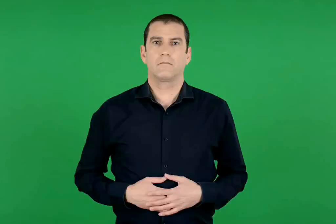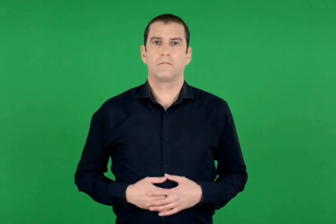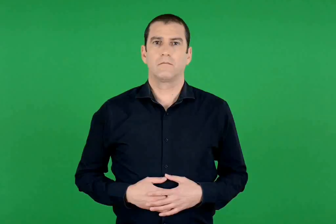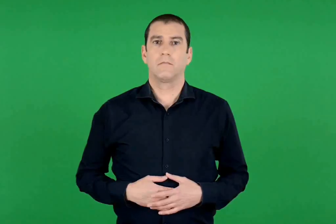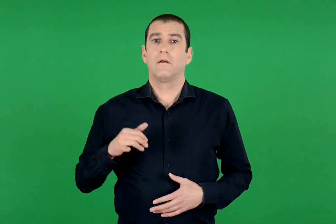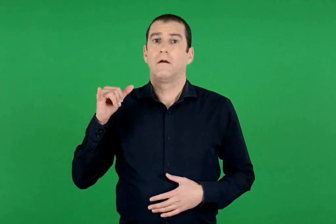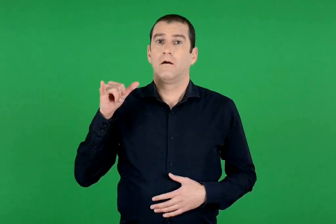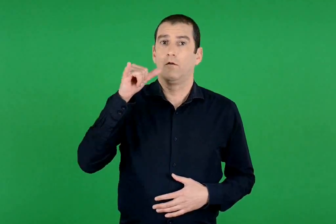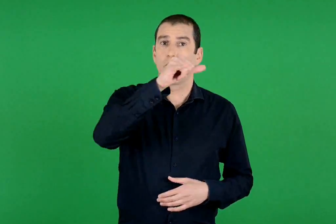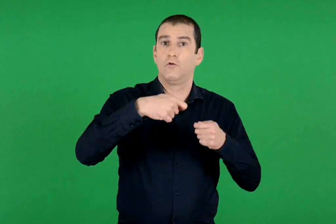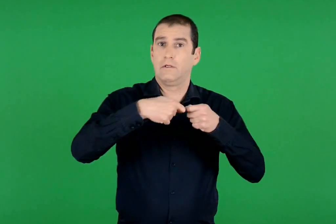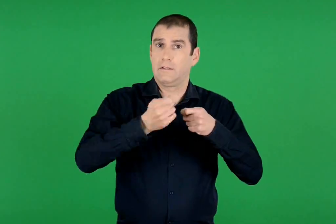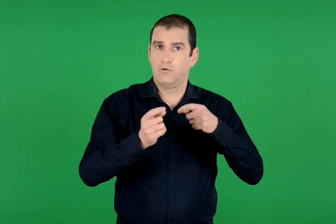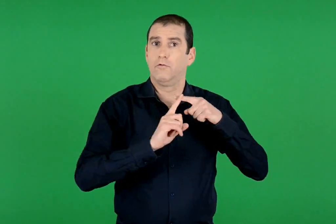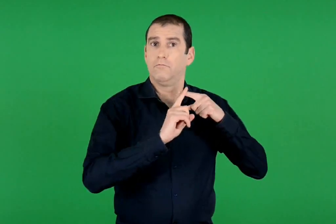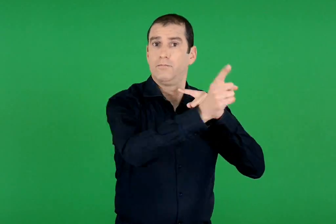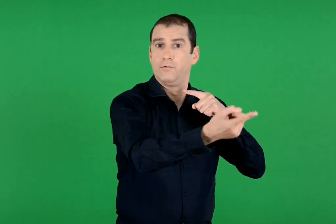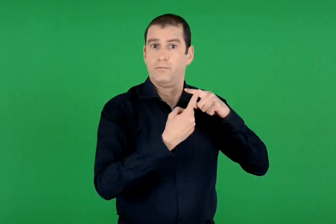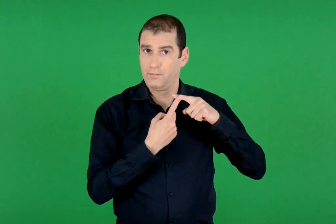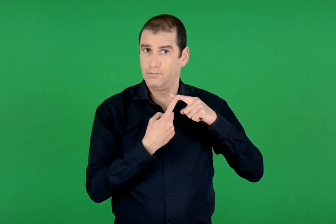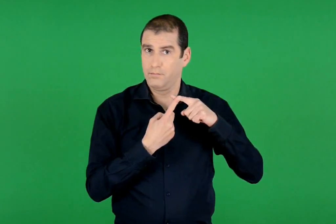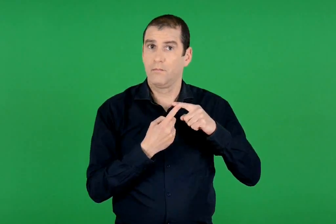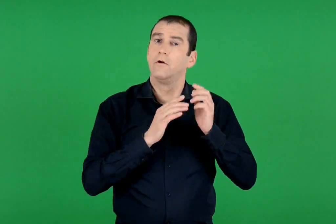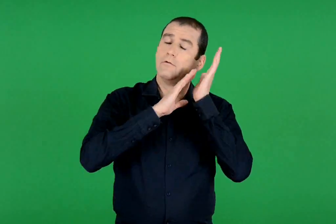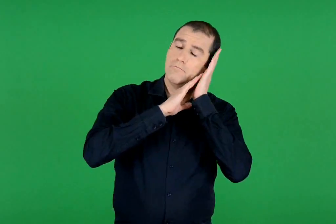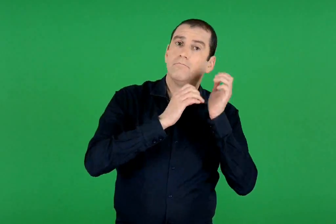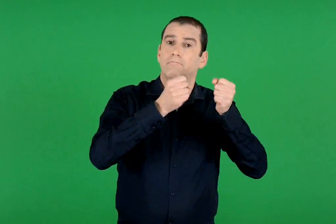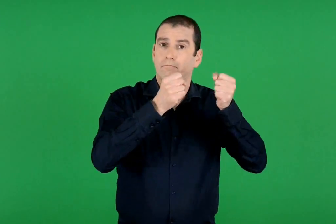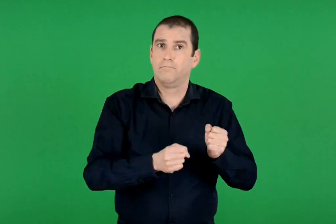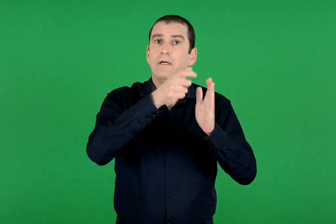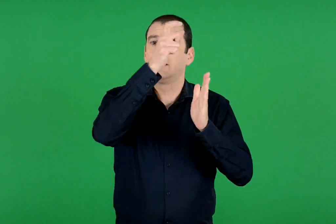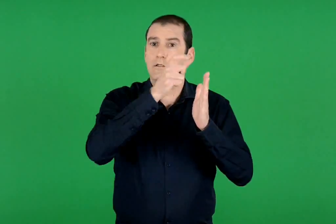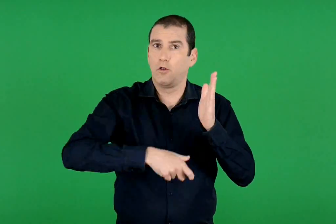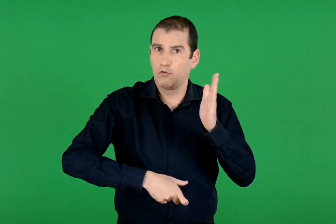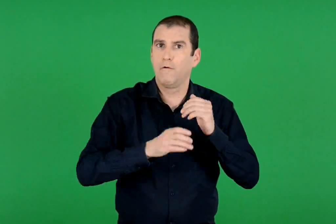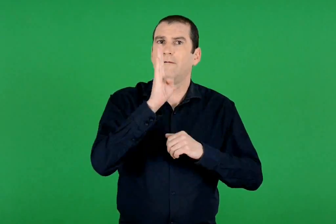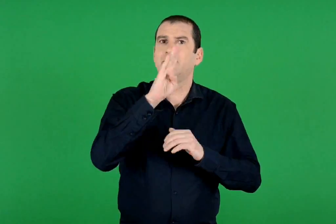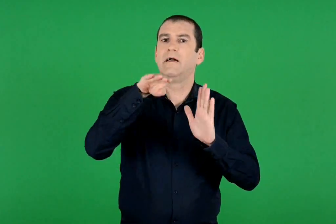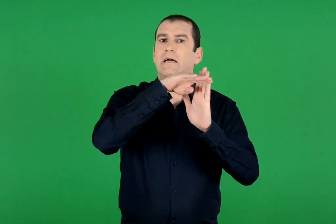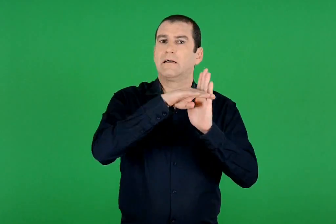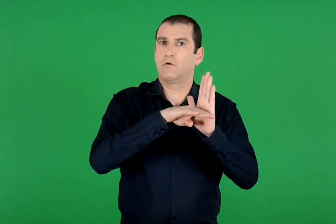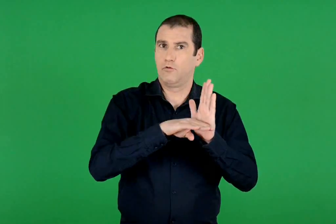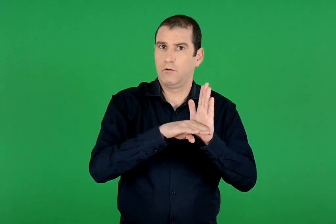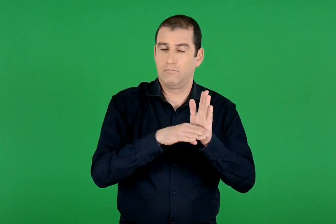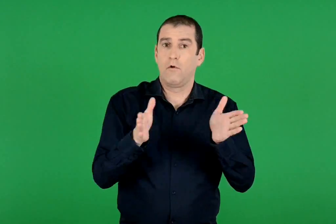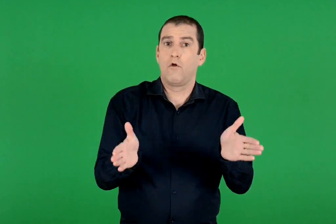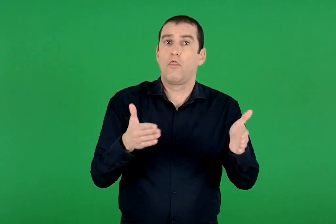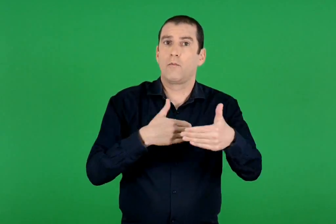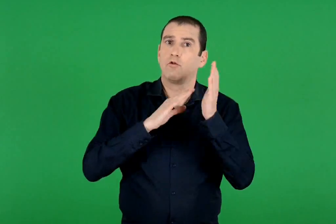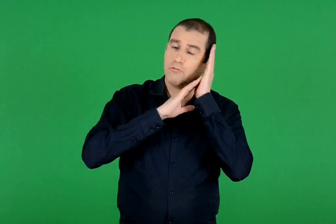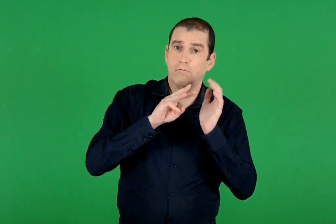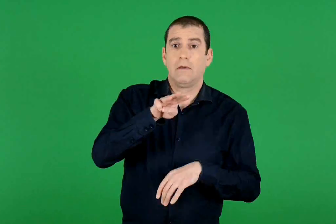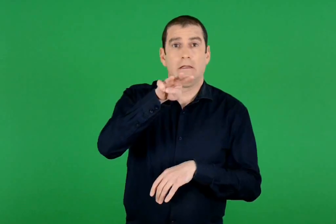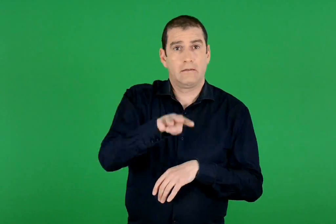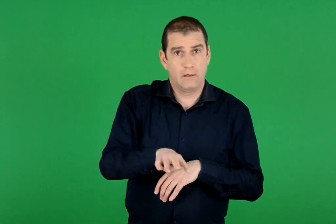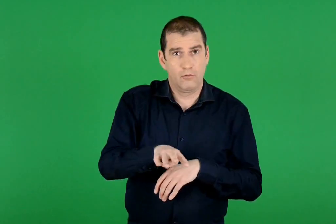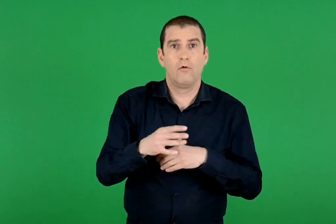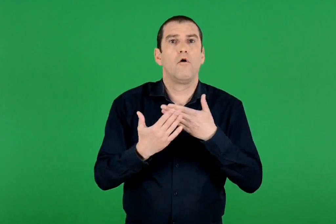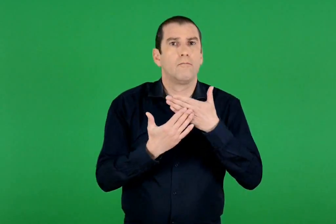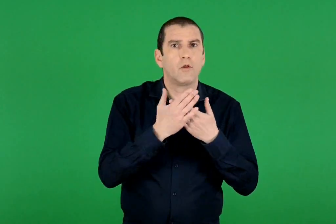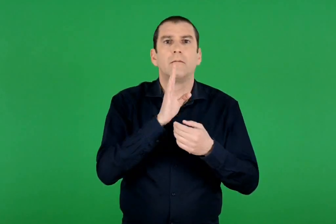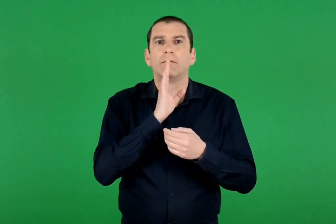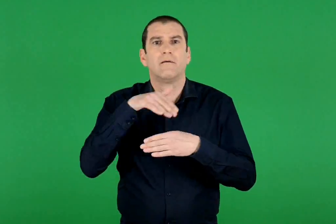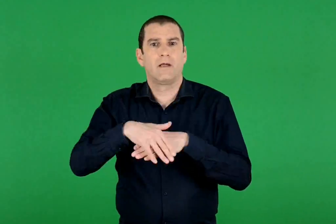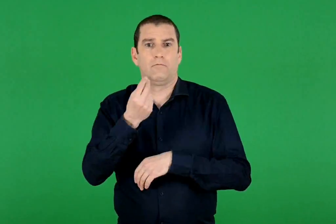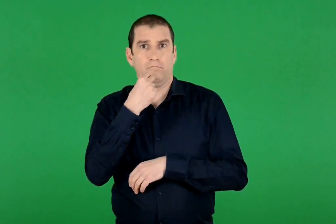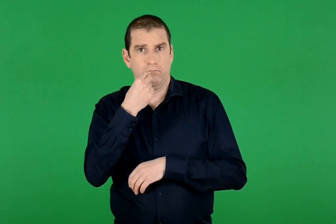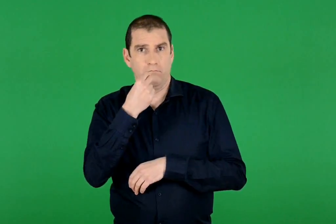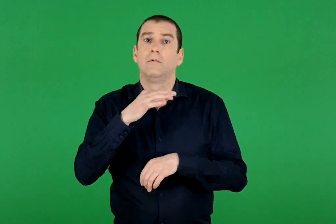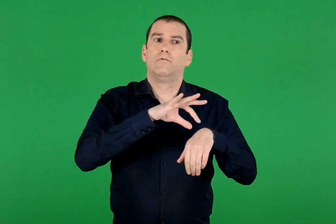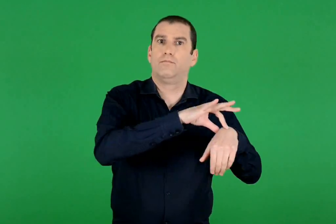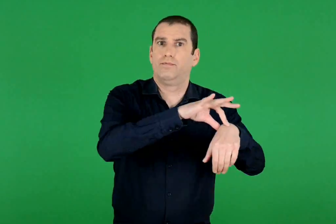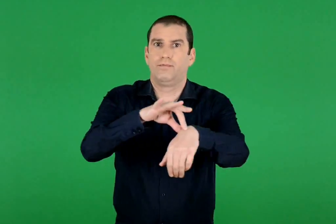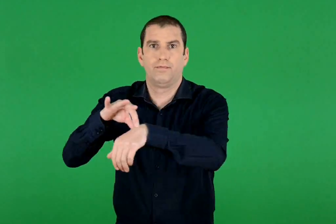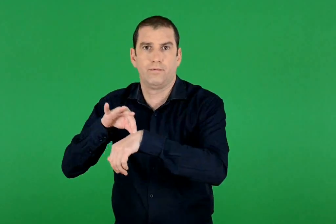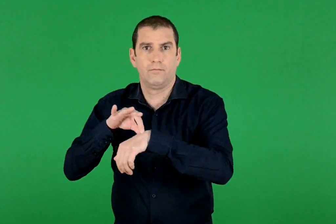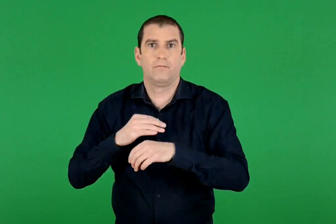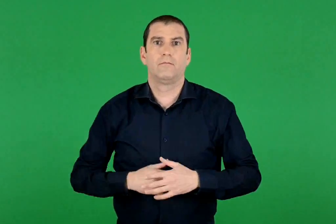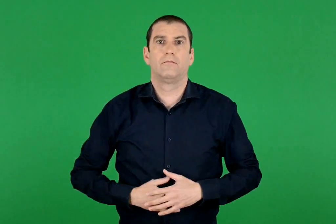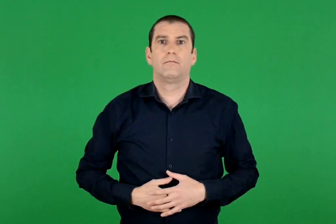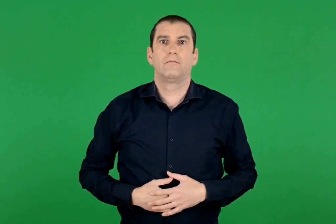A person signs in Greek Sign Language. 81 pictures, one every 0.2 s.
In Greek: αεροπορικό εισιτήριο με επιστροφή , διαμονή σε ξενοδοχείο β κατηγορίας τρίκλινο δωμάτιο με όλα τα γεύματα και ξεναγήσεις
